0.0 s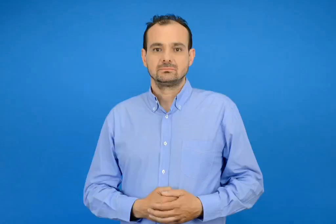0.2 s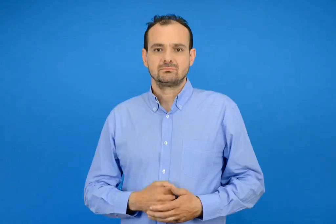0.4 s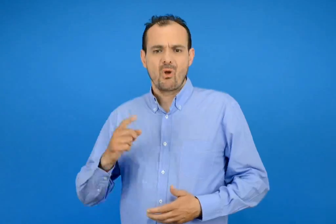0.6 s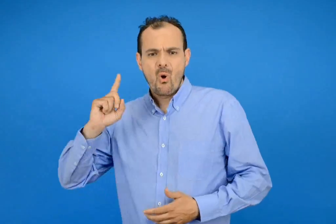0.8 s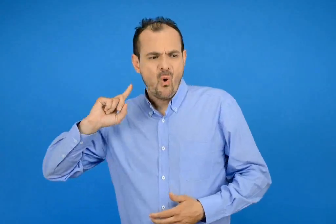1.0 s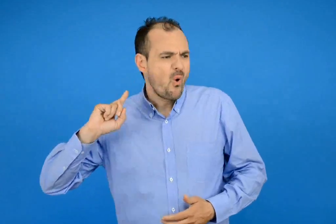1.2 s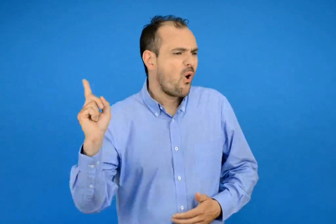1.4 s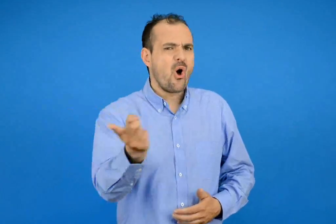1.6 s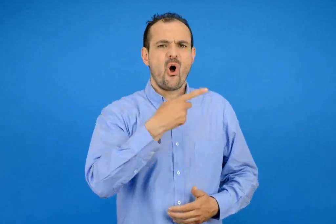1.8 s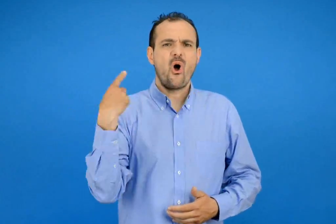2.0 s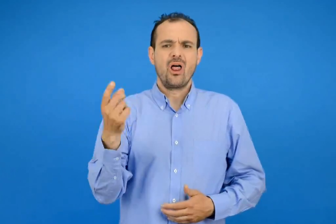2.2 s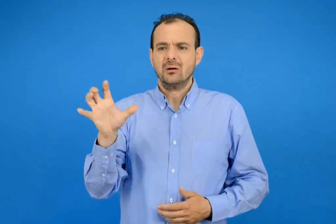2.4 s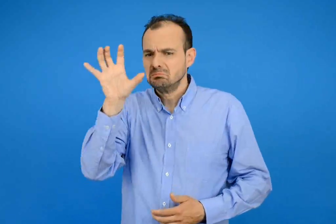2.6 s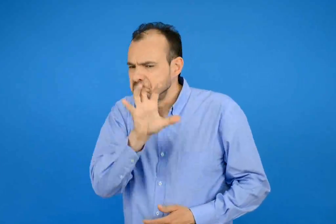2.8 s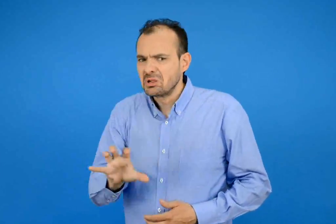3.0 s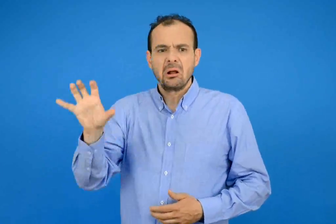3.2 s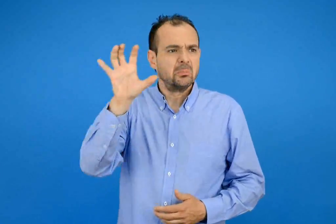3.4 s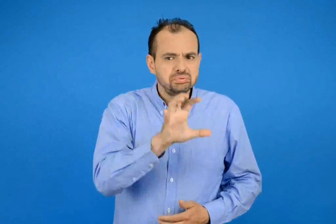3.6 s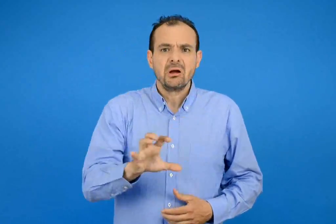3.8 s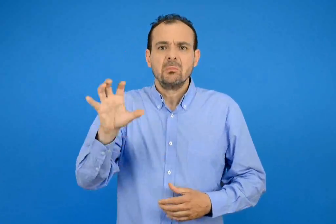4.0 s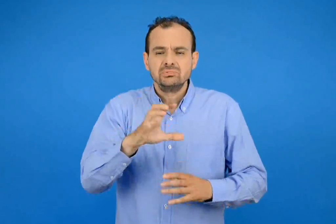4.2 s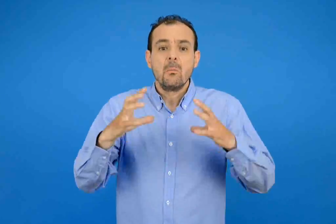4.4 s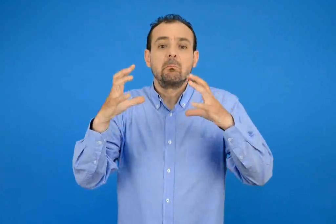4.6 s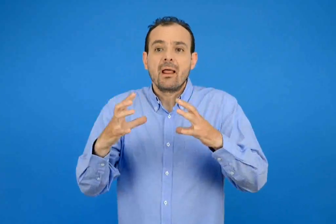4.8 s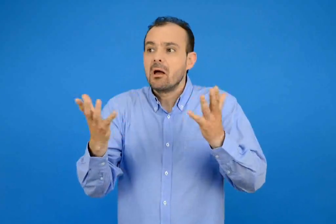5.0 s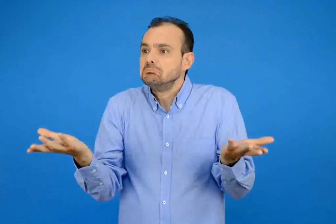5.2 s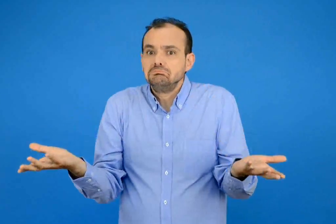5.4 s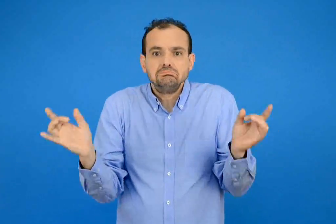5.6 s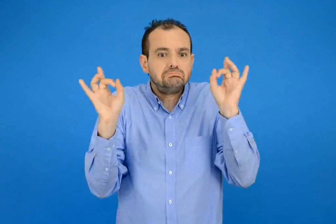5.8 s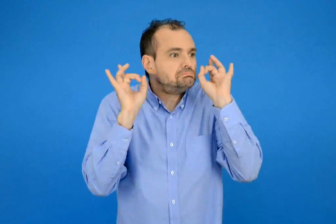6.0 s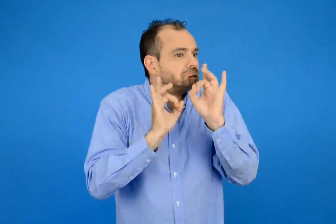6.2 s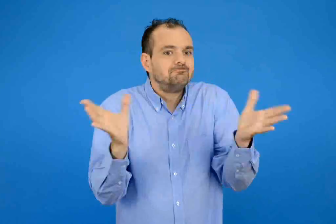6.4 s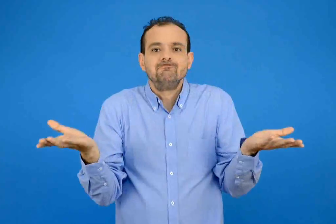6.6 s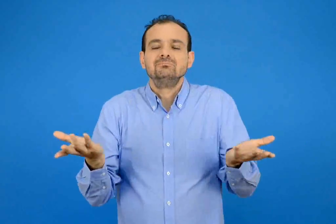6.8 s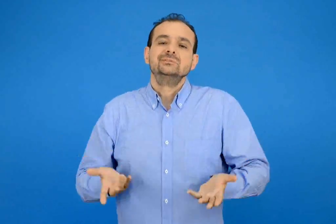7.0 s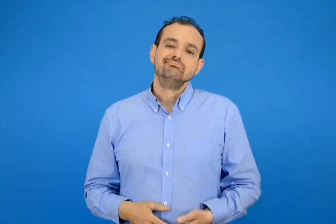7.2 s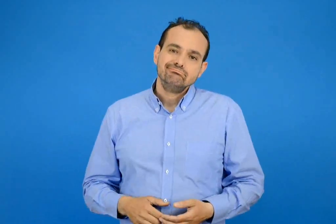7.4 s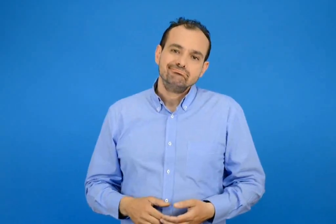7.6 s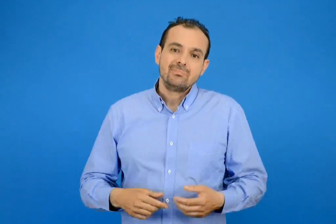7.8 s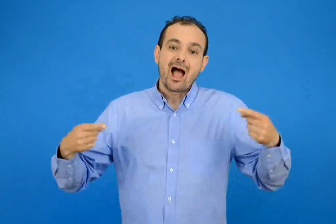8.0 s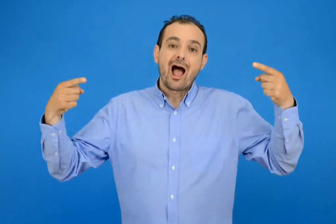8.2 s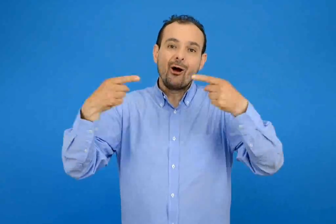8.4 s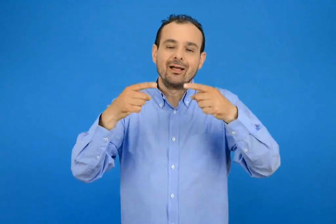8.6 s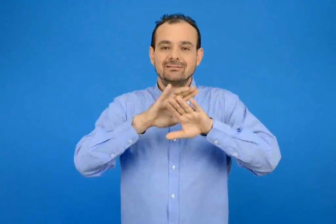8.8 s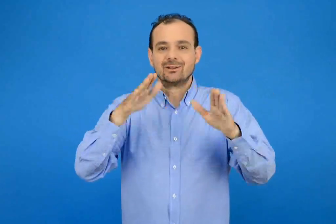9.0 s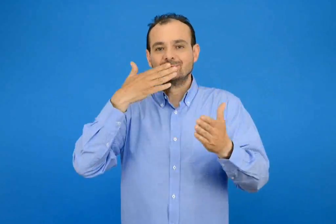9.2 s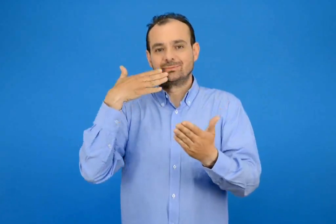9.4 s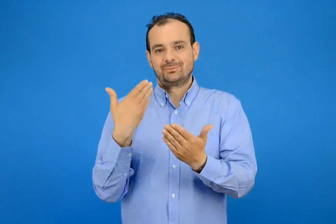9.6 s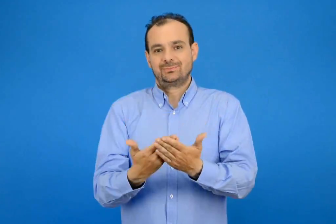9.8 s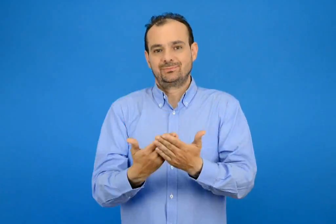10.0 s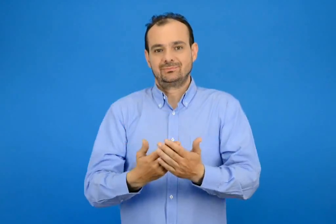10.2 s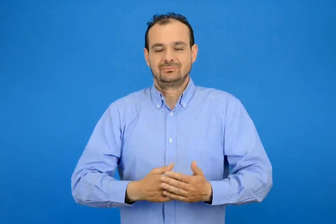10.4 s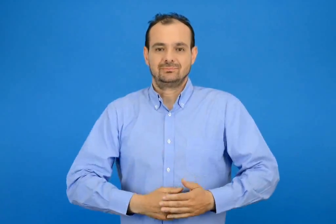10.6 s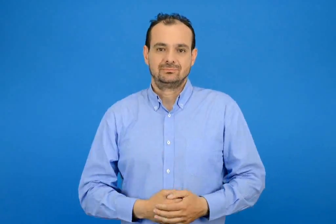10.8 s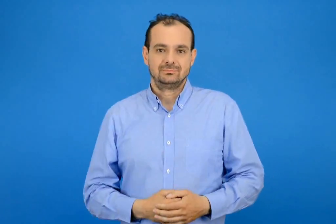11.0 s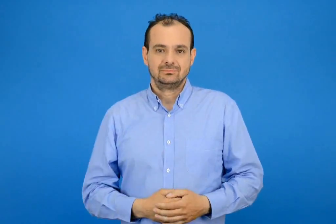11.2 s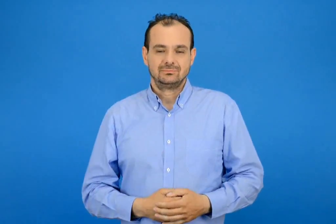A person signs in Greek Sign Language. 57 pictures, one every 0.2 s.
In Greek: όλοι ψάχνουν αλλά η μπάλα πουθενά έτσι ο αγώνας τελειώνει
